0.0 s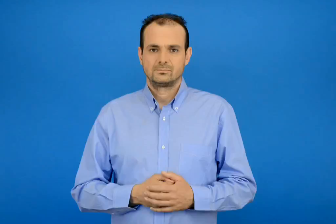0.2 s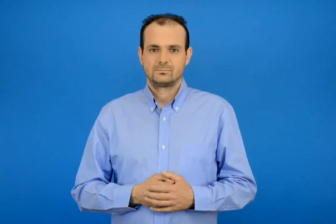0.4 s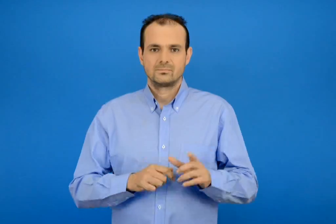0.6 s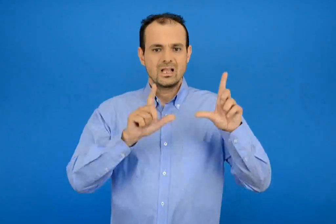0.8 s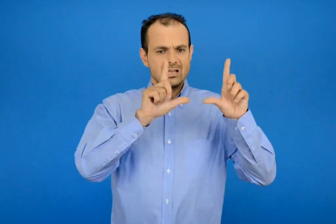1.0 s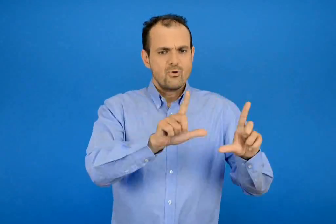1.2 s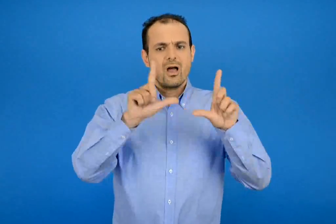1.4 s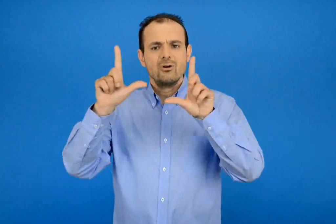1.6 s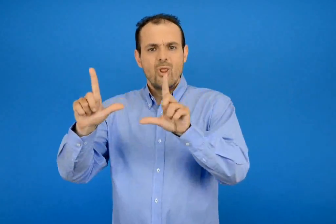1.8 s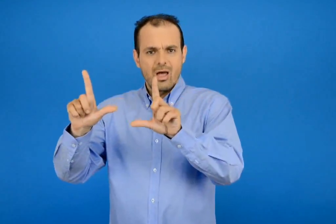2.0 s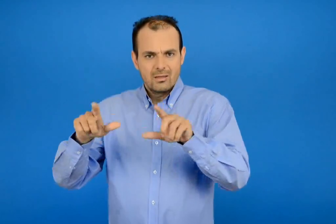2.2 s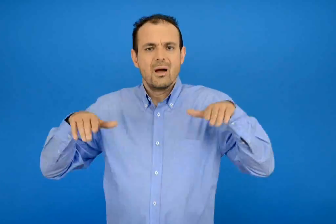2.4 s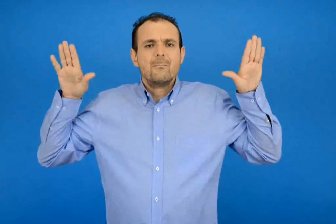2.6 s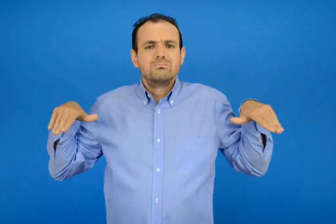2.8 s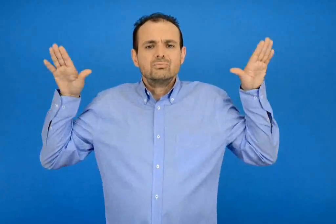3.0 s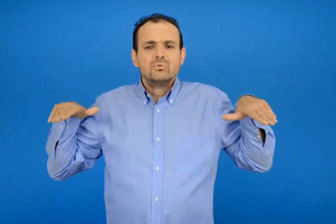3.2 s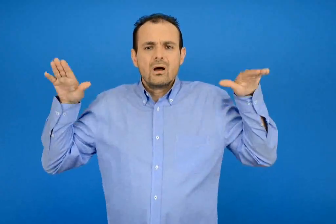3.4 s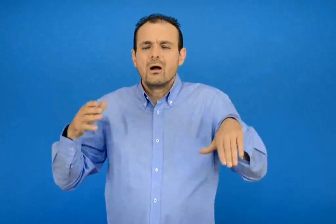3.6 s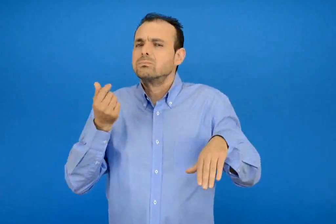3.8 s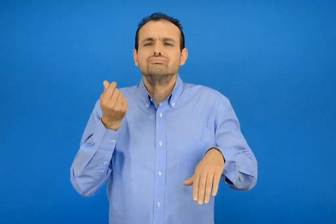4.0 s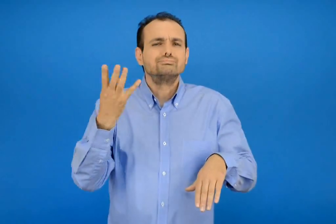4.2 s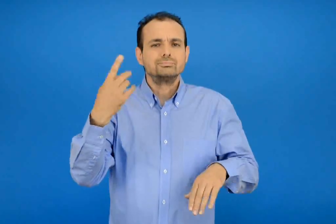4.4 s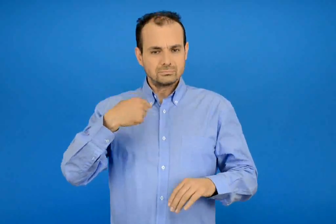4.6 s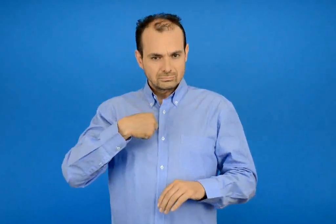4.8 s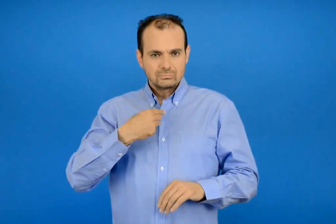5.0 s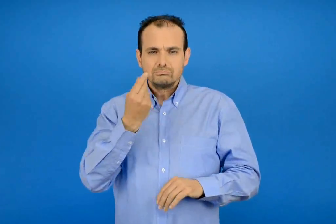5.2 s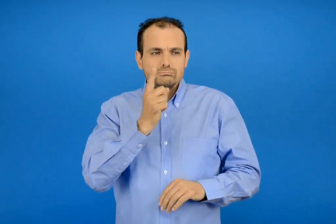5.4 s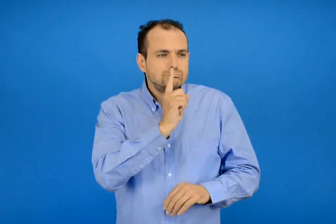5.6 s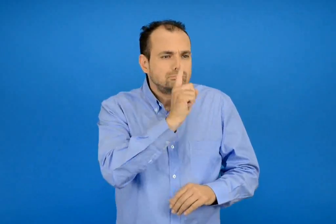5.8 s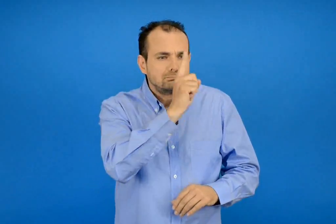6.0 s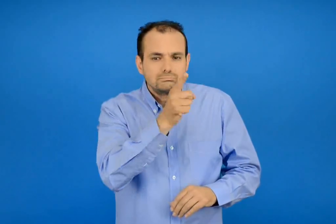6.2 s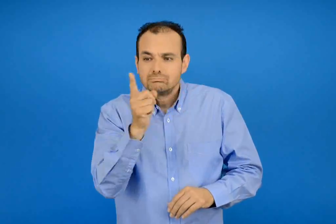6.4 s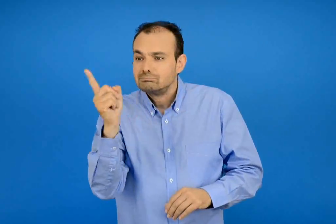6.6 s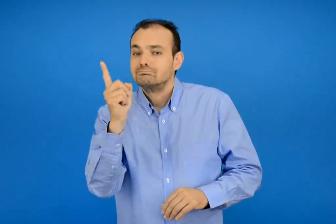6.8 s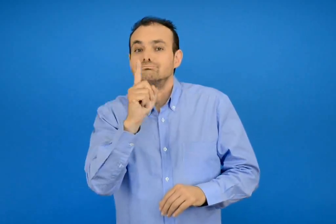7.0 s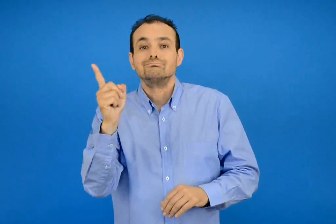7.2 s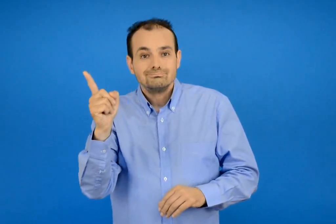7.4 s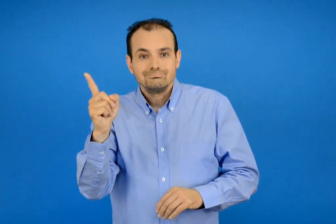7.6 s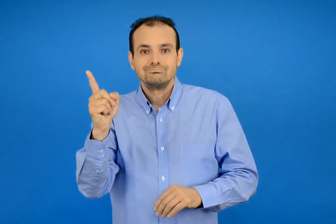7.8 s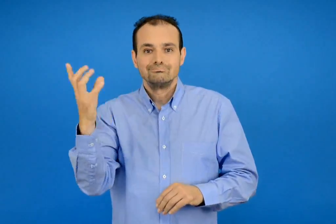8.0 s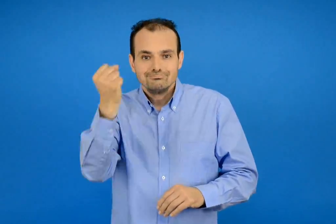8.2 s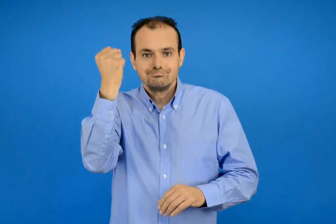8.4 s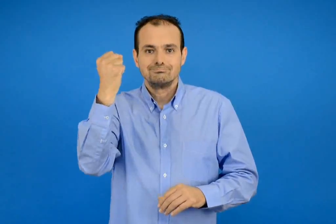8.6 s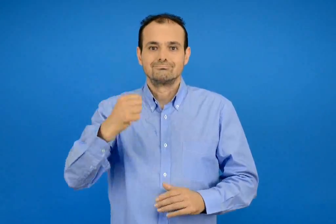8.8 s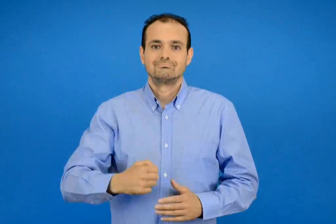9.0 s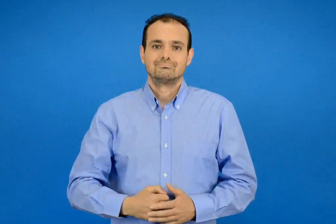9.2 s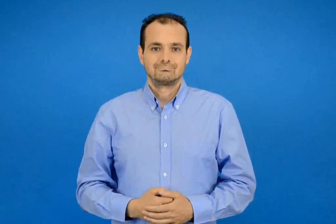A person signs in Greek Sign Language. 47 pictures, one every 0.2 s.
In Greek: μετρώ και βρίσκω πόσα είναι τα πουλιά σε κάθε εικόνα
